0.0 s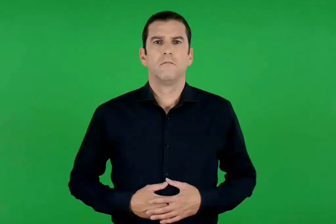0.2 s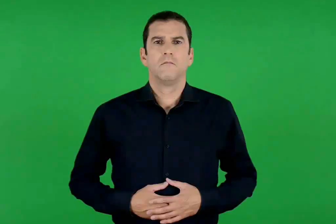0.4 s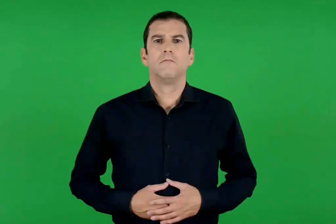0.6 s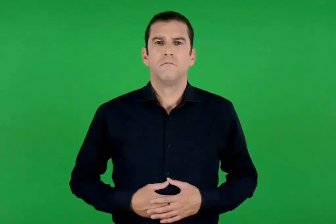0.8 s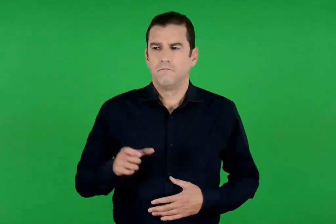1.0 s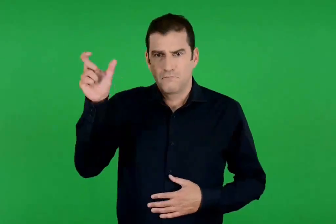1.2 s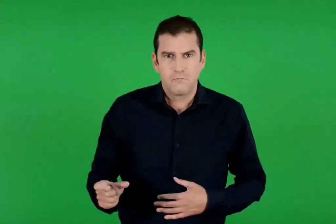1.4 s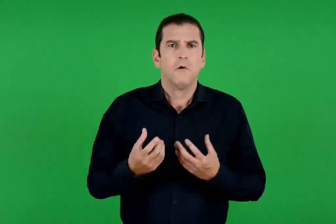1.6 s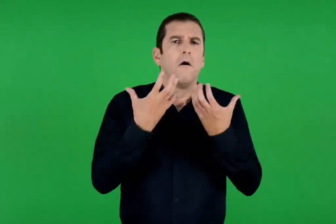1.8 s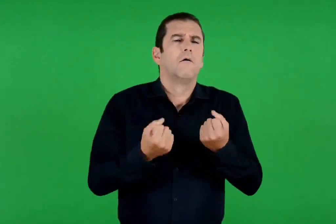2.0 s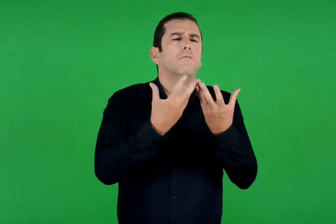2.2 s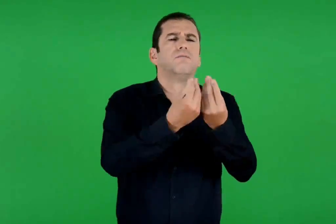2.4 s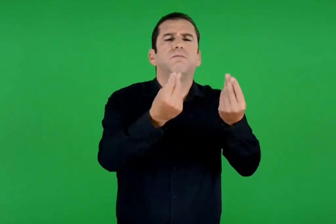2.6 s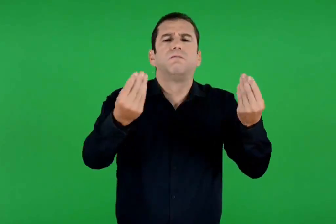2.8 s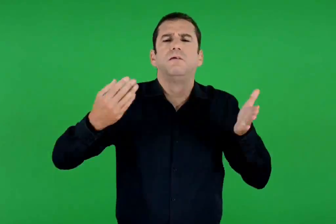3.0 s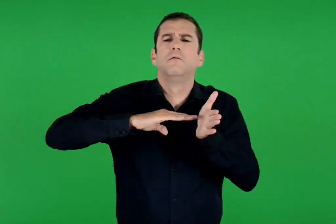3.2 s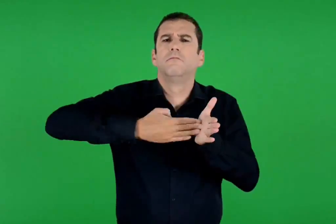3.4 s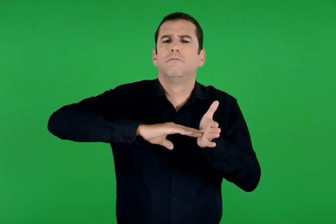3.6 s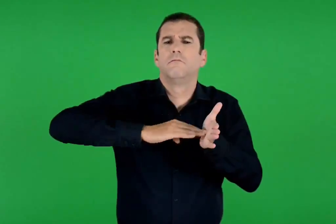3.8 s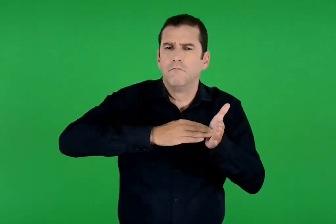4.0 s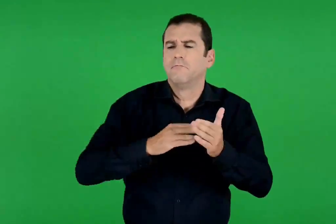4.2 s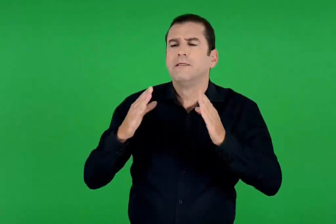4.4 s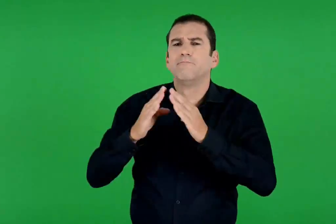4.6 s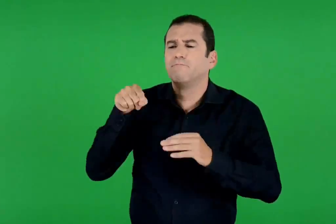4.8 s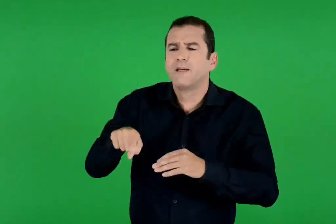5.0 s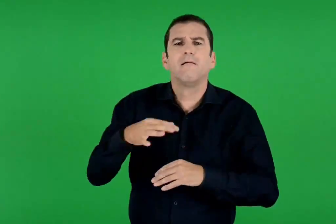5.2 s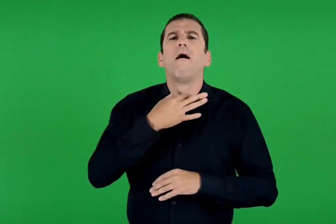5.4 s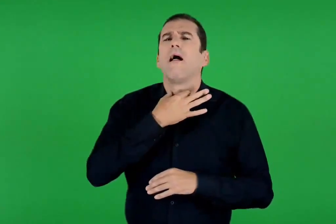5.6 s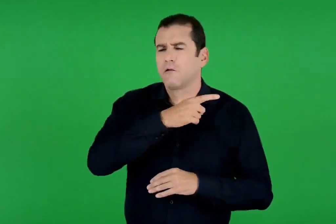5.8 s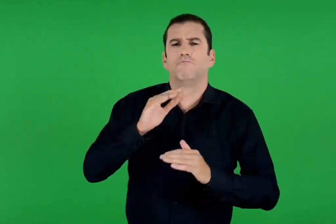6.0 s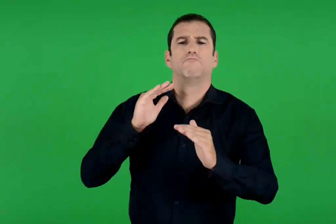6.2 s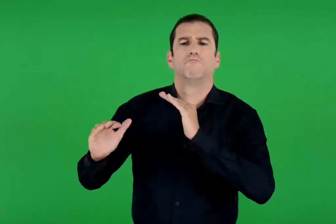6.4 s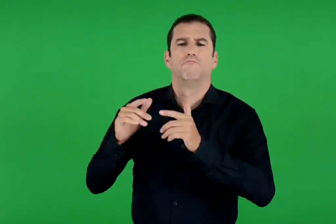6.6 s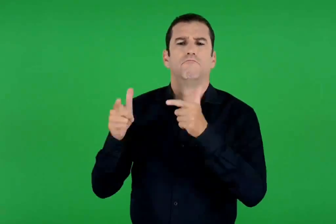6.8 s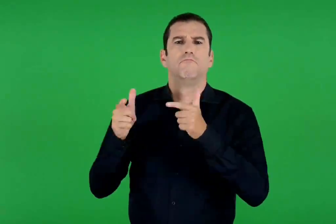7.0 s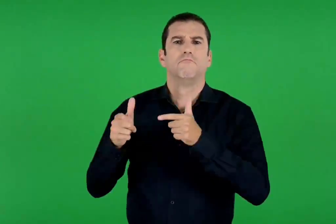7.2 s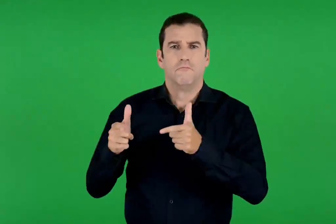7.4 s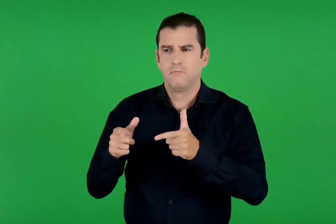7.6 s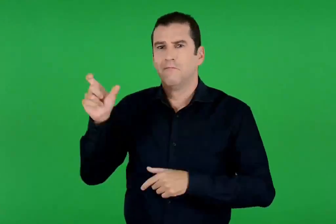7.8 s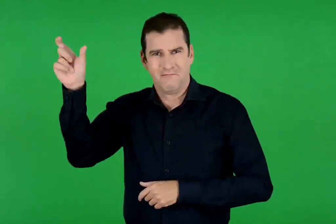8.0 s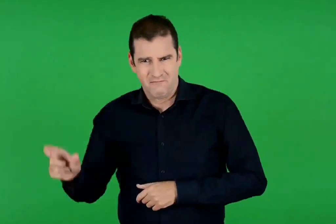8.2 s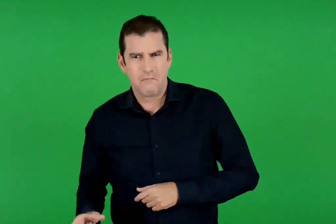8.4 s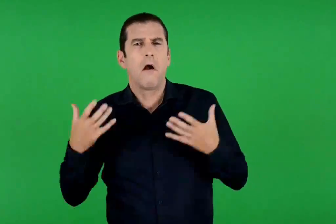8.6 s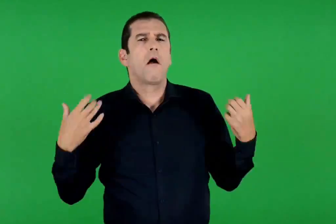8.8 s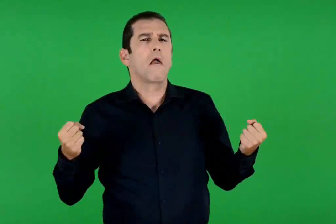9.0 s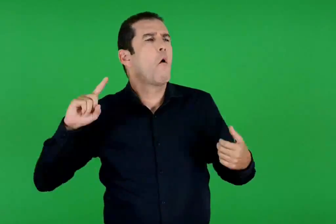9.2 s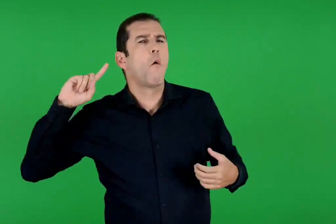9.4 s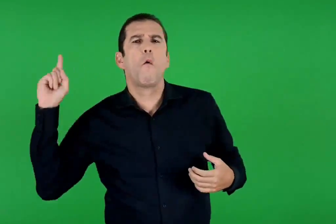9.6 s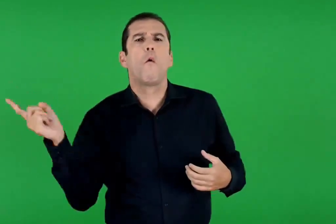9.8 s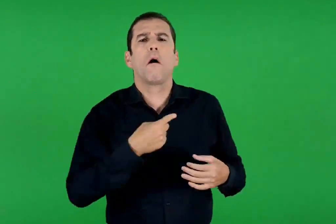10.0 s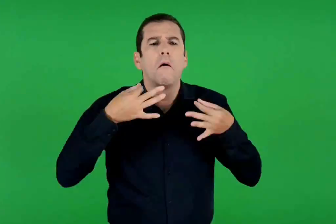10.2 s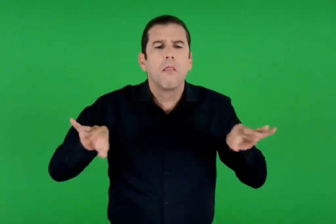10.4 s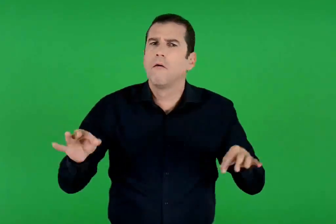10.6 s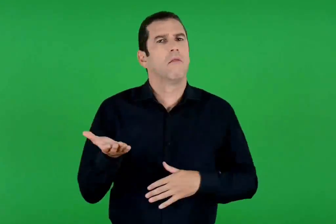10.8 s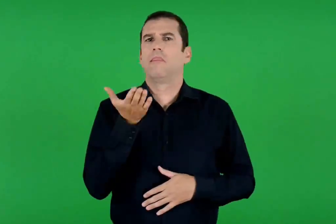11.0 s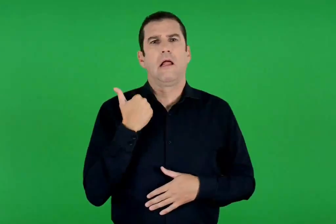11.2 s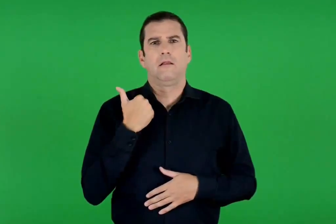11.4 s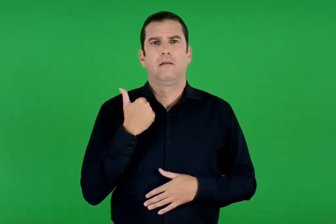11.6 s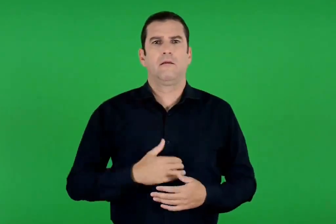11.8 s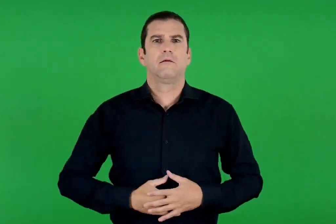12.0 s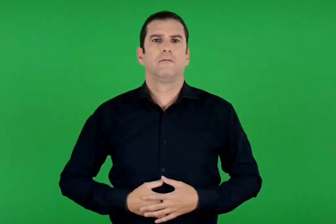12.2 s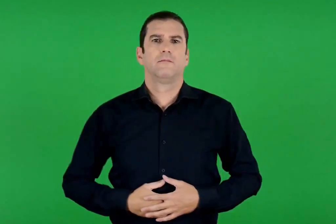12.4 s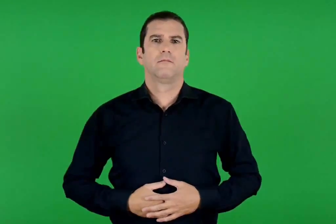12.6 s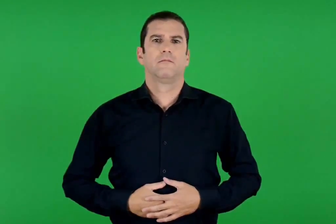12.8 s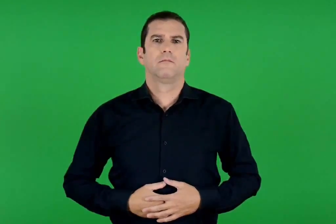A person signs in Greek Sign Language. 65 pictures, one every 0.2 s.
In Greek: ολόκληρη συντροφιά δούλων υπηρετούσανε τις ανάγκες του σπιτιού. τα είχαν όλα , δεν έλειπε τίποτα
